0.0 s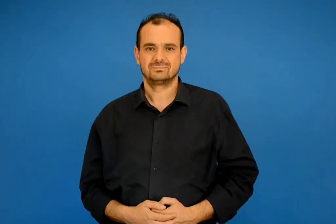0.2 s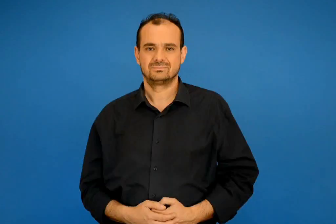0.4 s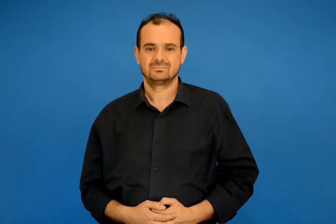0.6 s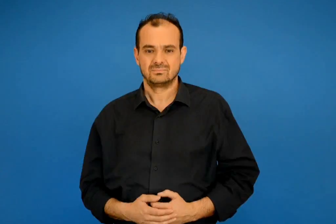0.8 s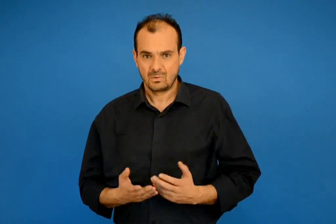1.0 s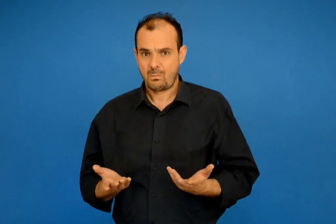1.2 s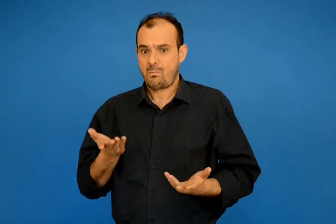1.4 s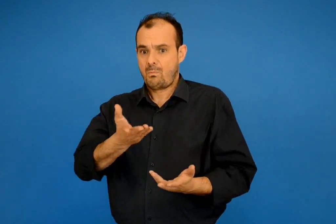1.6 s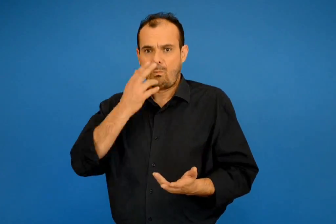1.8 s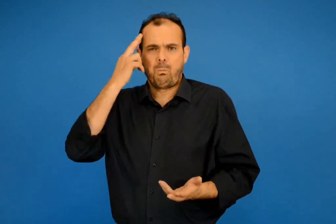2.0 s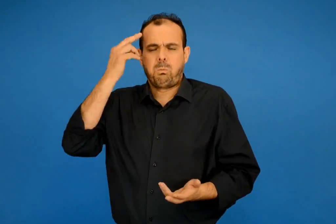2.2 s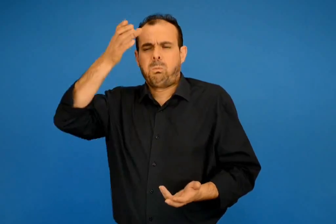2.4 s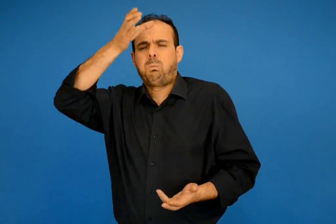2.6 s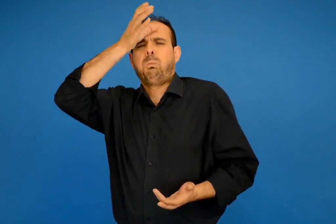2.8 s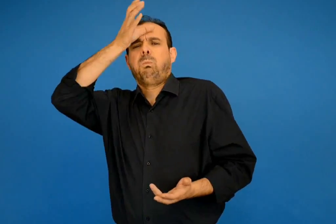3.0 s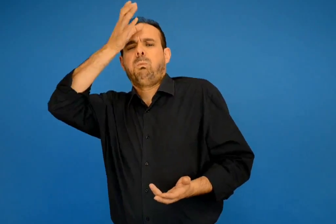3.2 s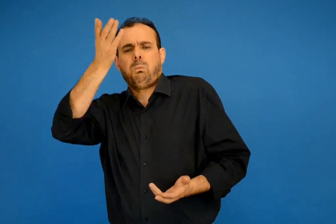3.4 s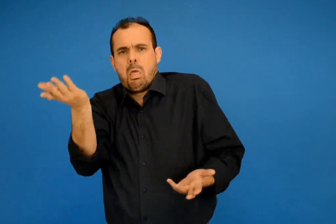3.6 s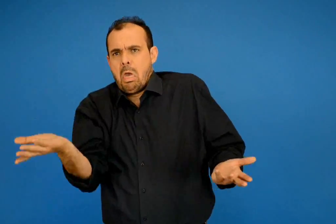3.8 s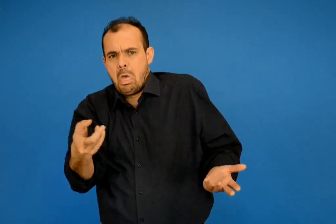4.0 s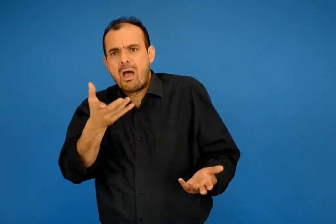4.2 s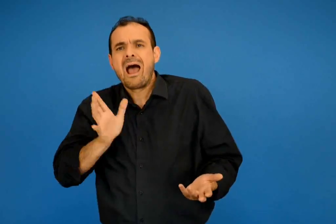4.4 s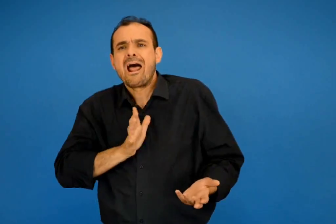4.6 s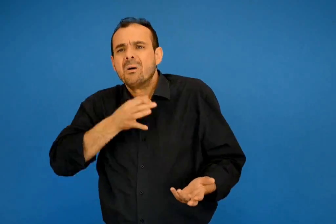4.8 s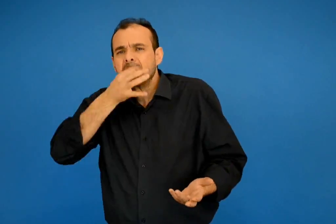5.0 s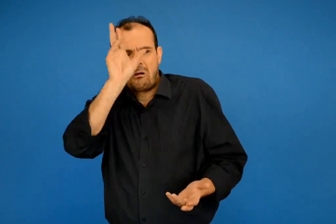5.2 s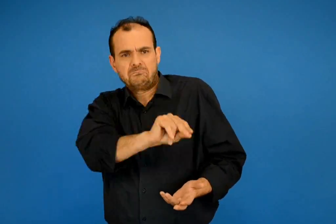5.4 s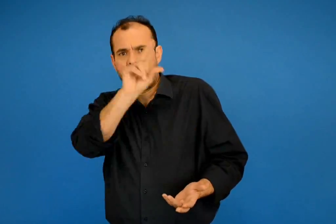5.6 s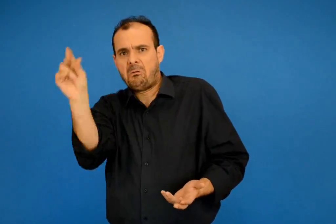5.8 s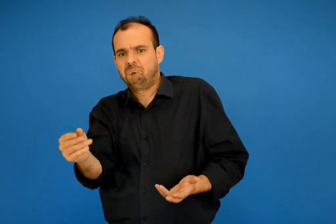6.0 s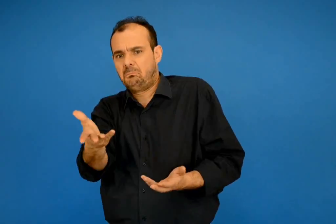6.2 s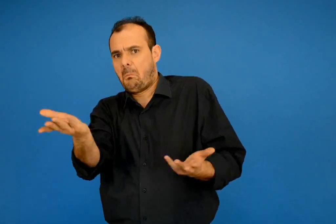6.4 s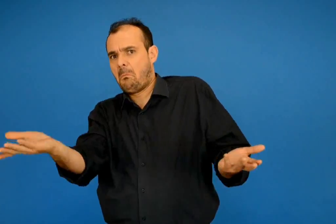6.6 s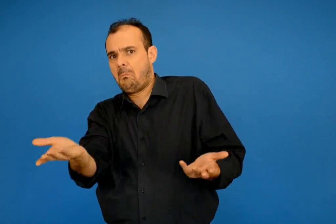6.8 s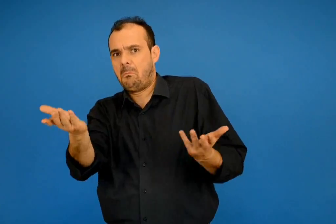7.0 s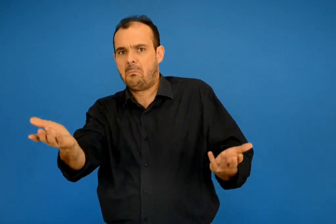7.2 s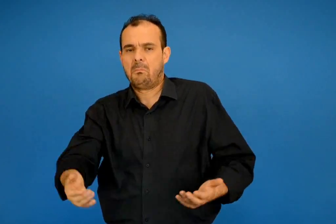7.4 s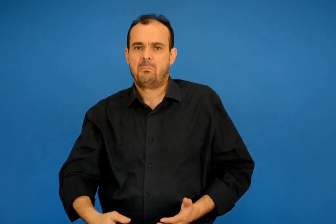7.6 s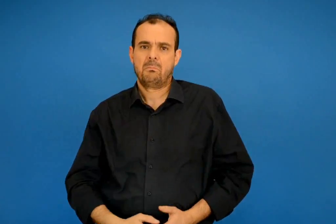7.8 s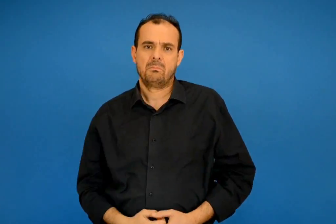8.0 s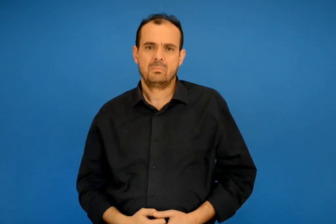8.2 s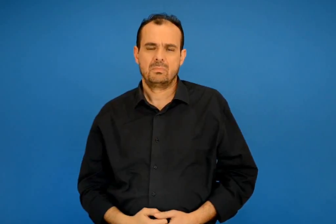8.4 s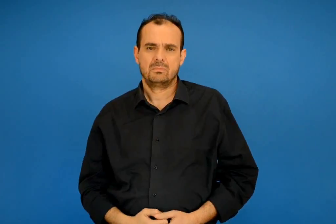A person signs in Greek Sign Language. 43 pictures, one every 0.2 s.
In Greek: θα ναι σοφός αυτός πολύ μεγάλος αφού μπορεί κι ανθρωπινά μιλάει
